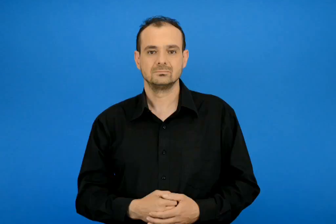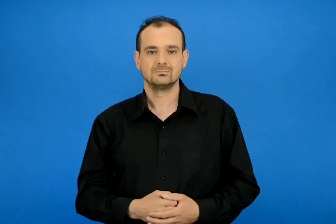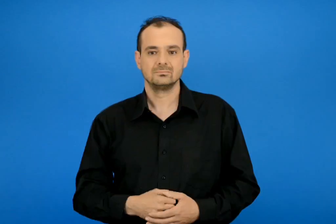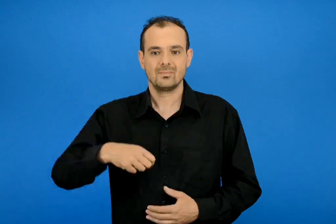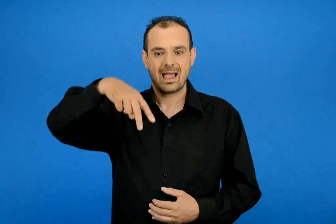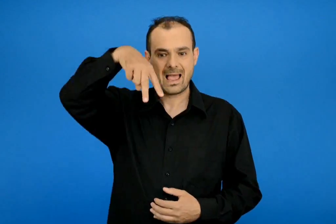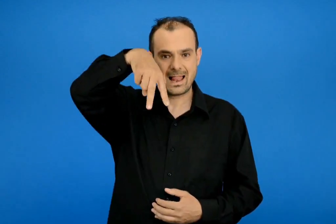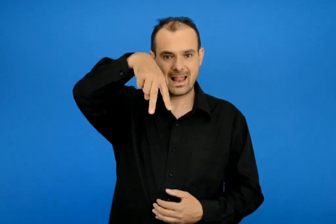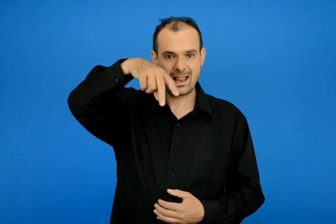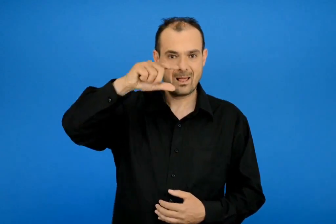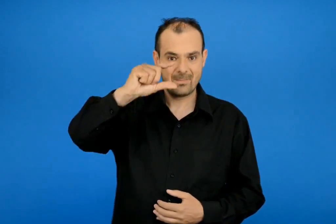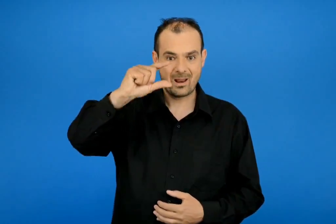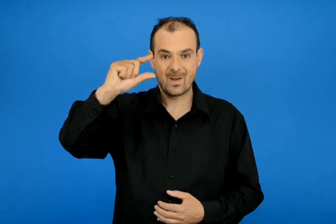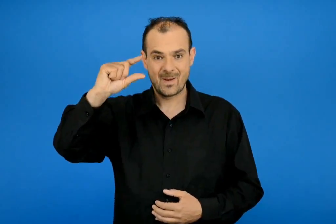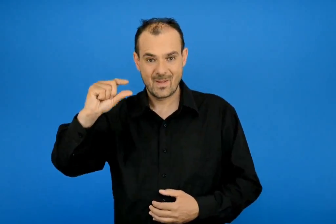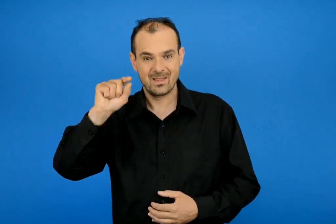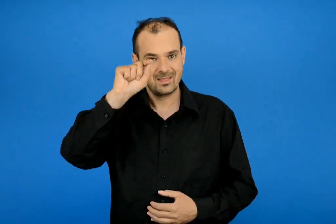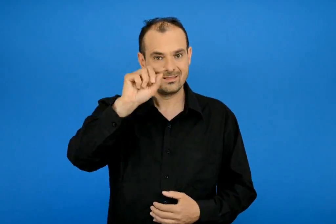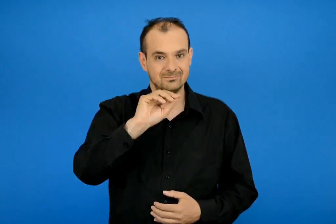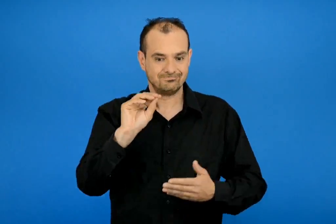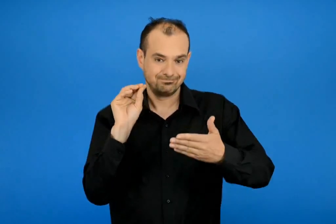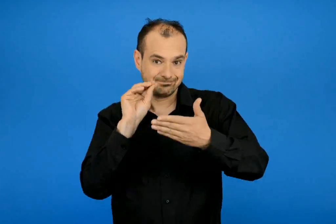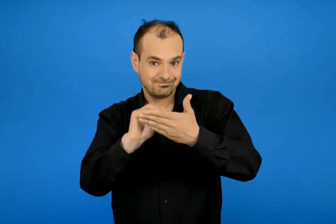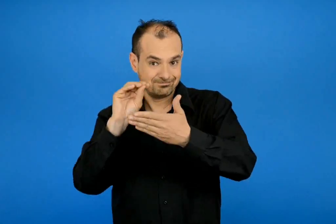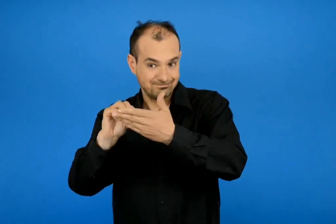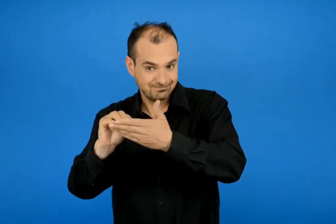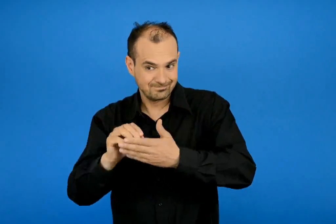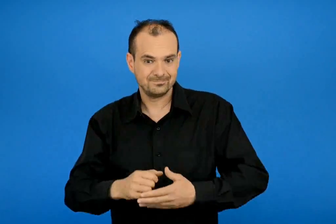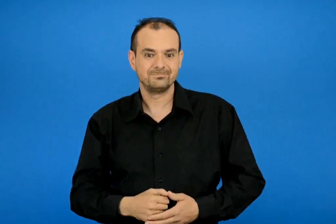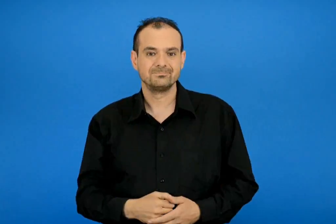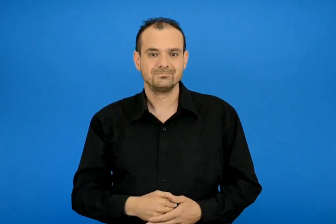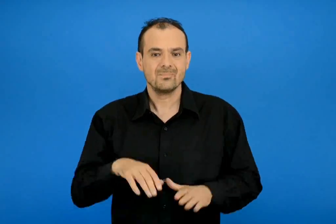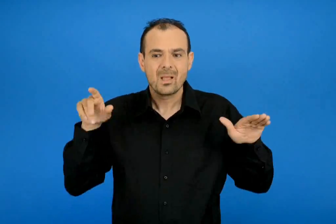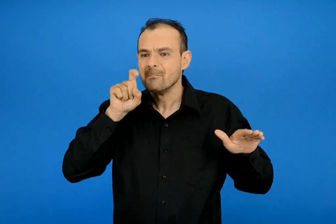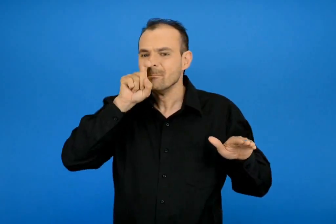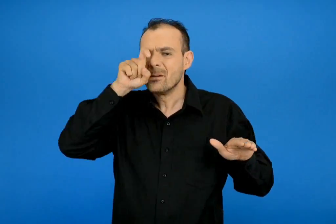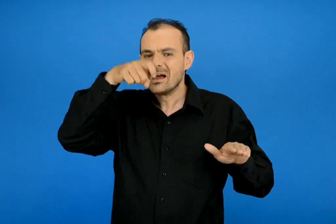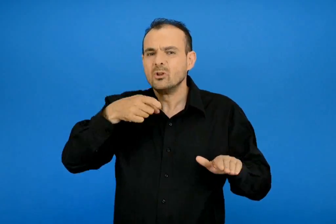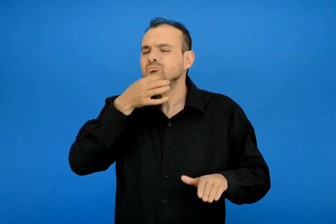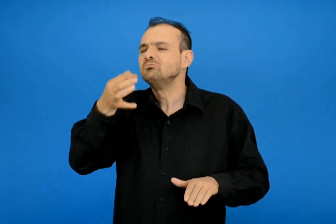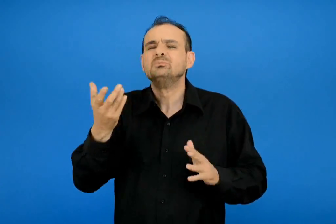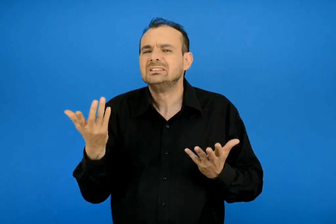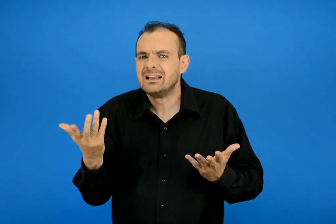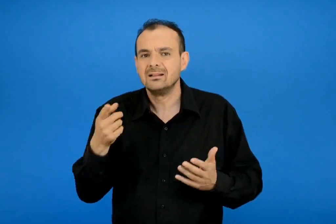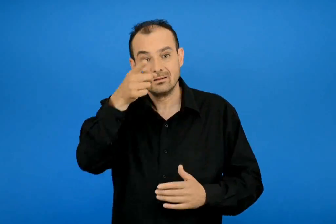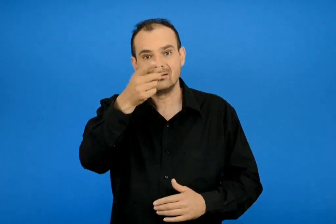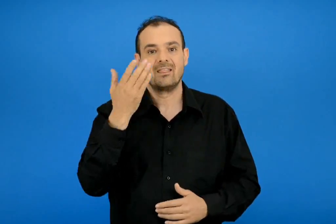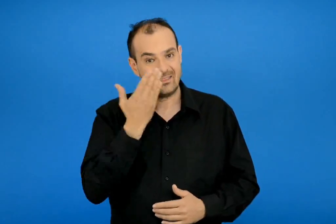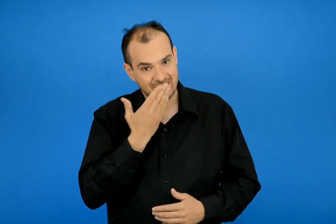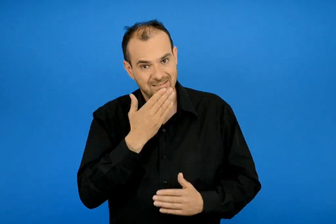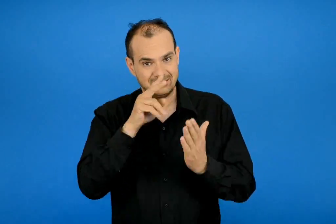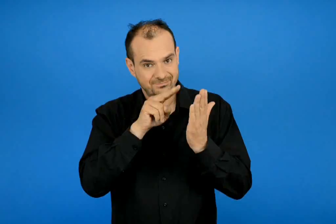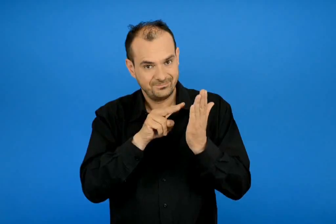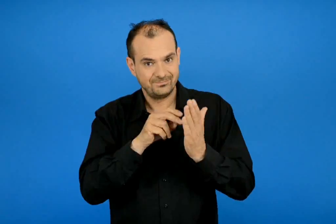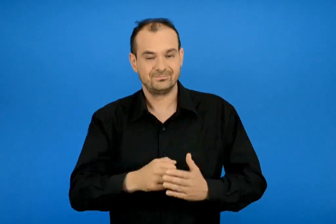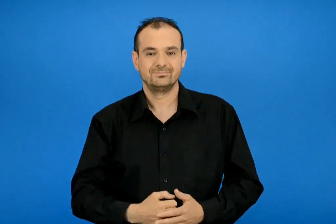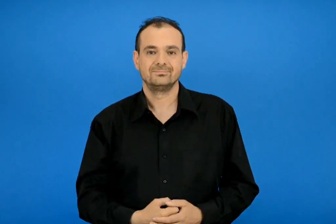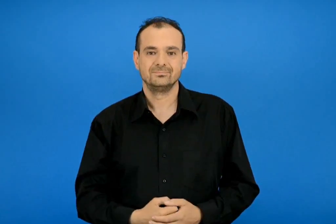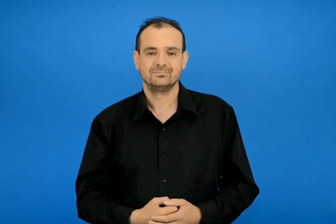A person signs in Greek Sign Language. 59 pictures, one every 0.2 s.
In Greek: συμπλήρωσε τα λ λ και διάβασε τι λέει ο παπαγάλος
